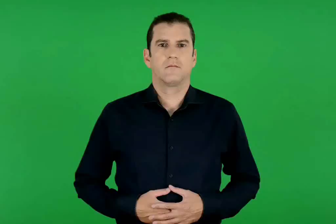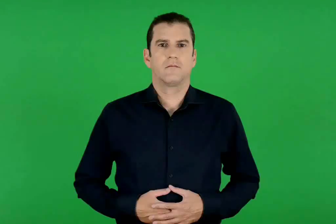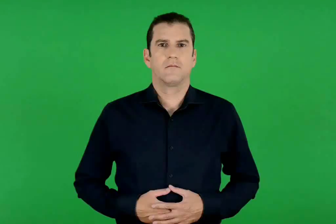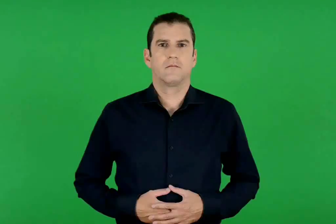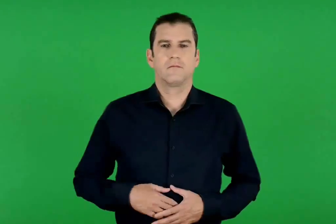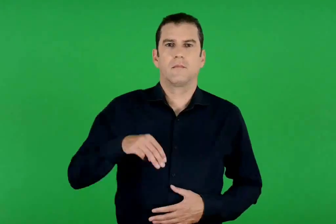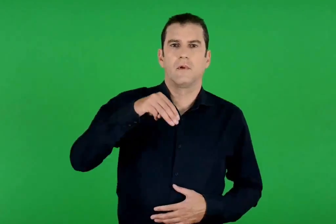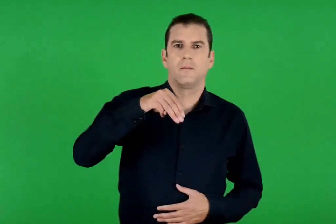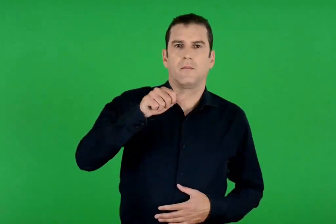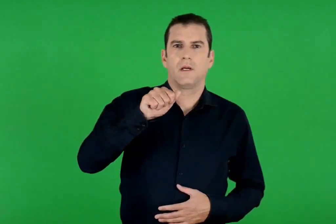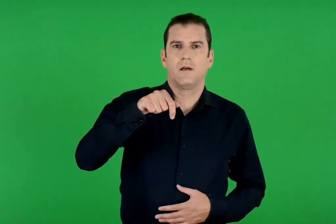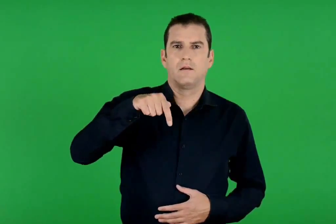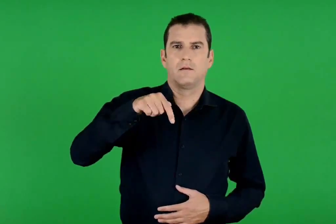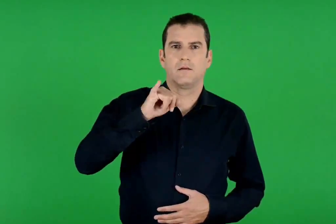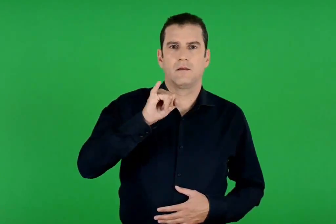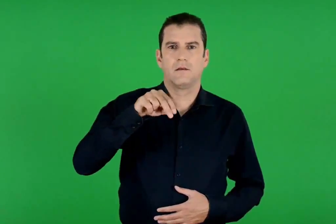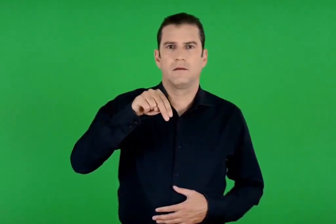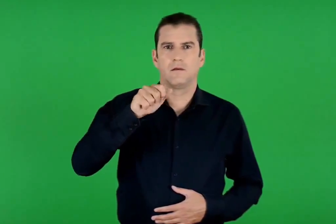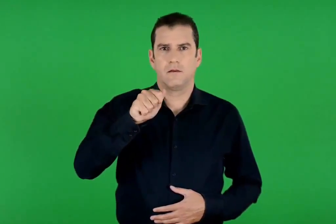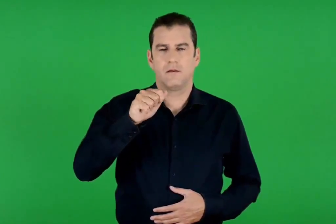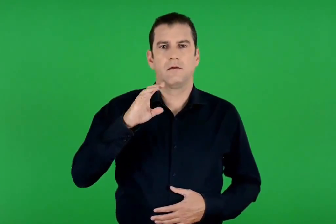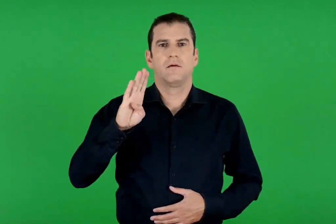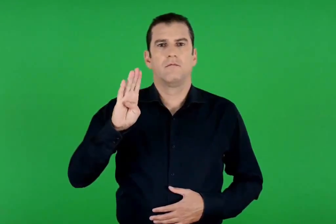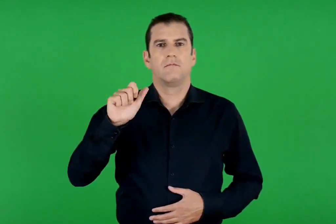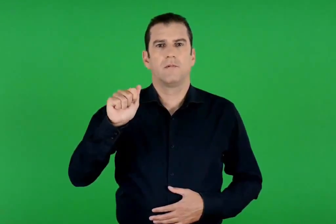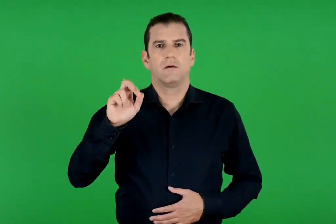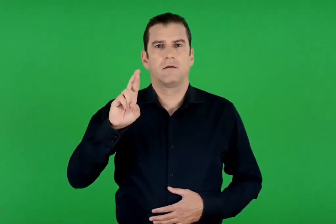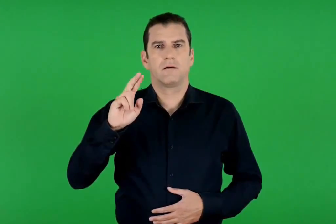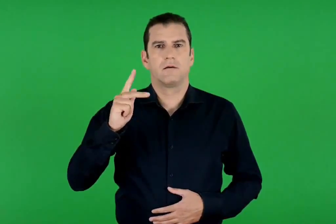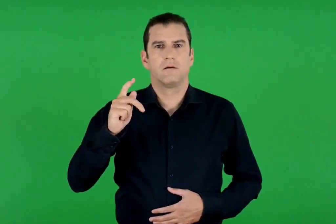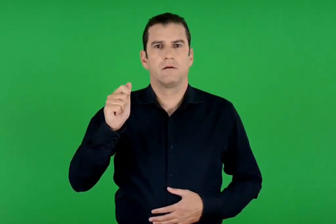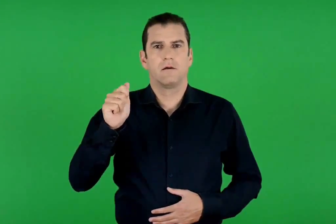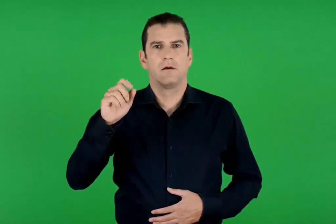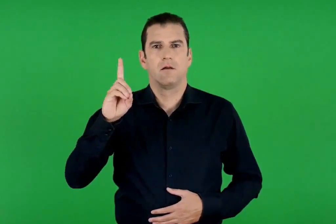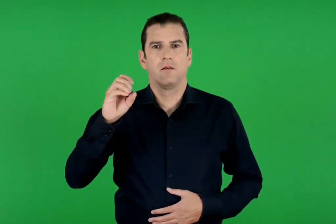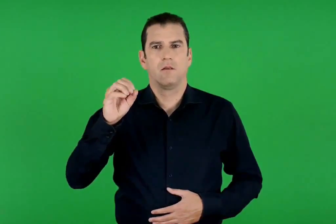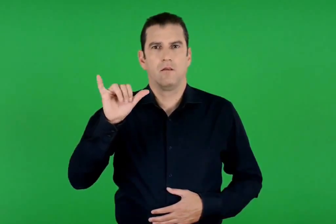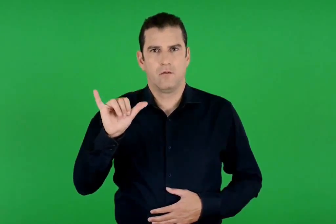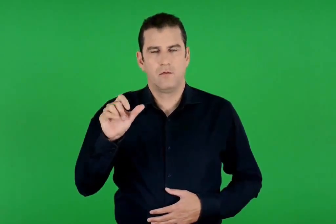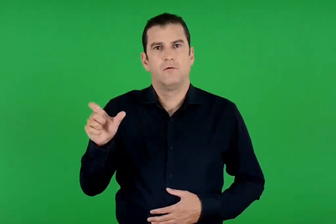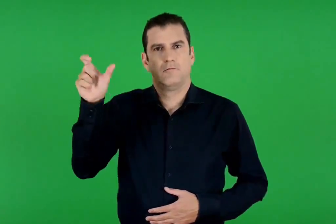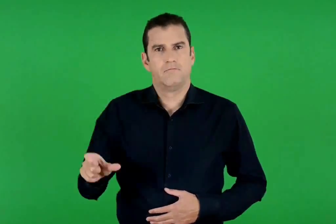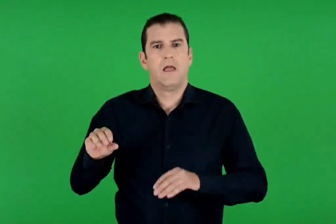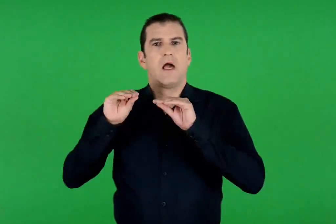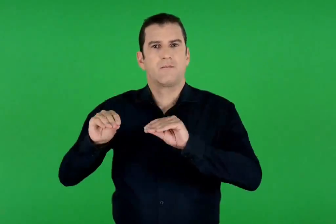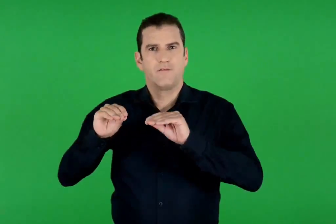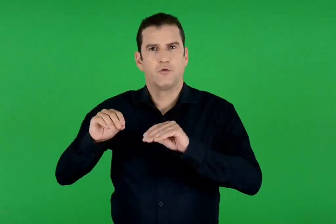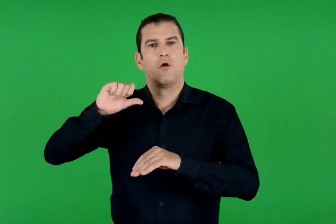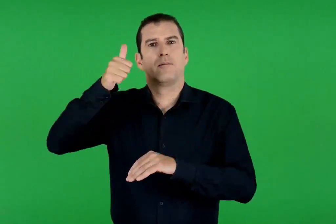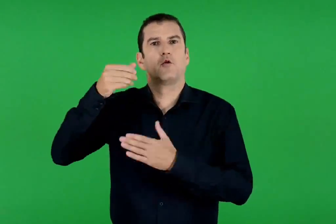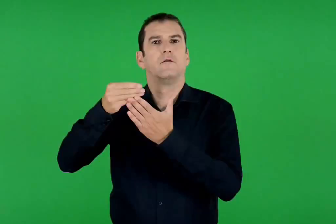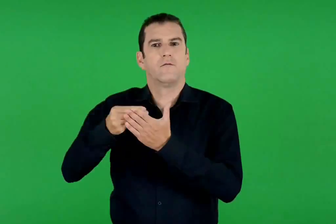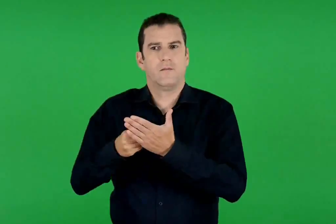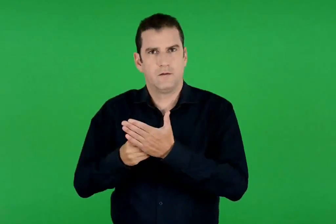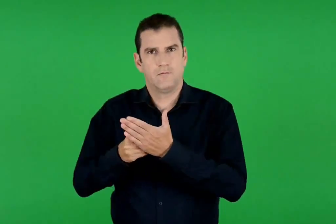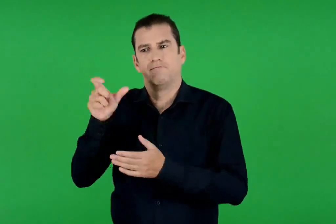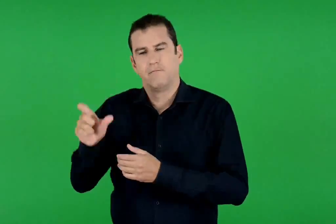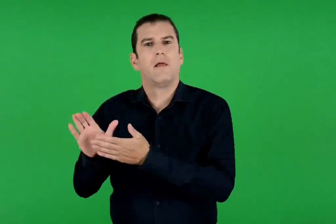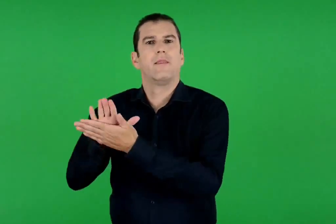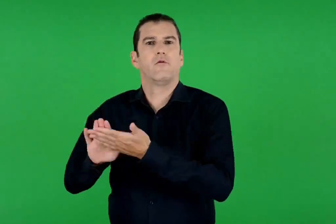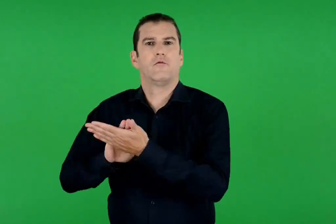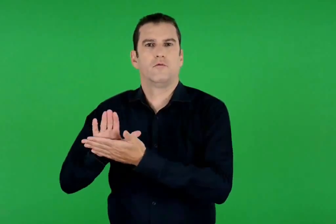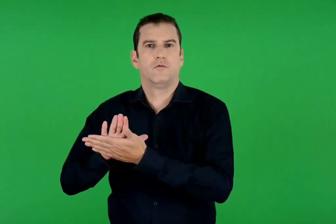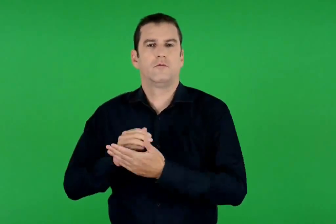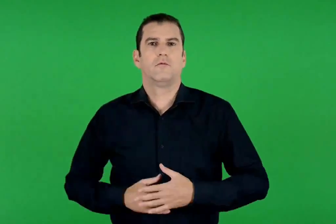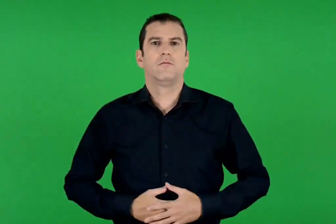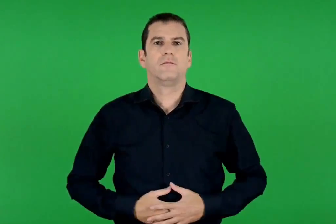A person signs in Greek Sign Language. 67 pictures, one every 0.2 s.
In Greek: ματίνα βαρκάδου , εκπαιδευτικός πρωτοβάθμιας εκπαίδευσης , θεολόγος
